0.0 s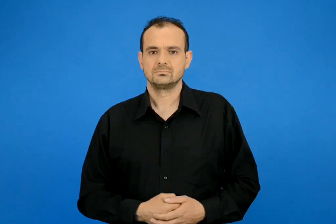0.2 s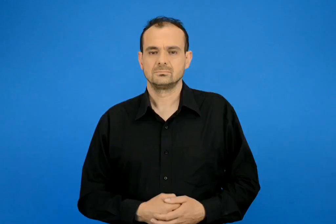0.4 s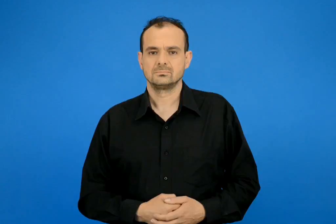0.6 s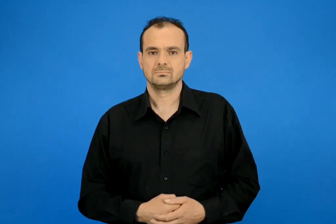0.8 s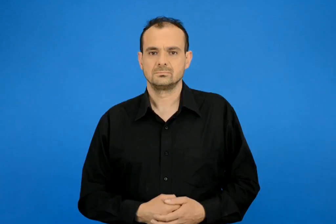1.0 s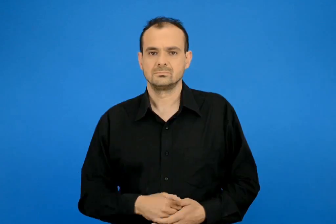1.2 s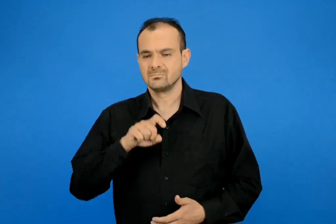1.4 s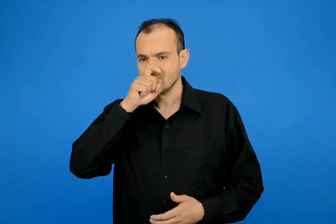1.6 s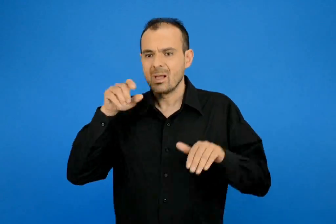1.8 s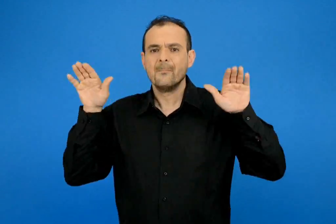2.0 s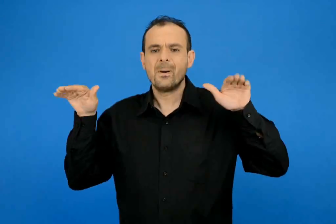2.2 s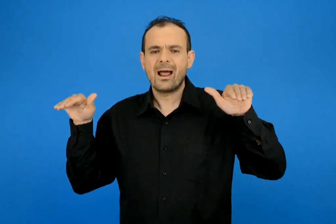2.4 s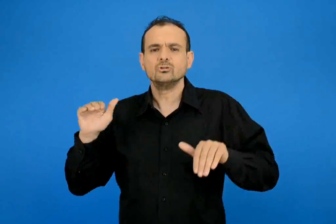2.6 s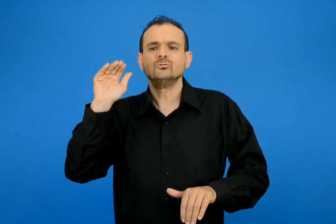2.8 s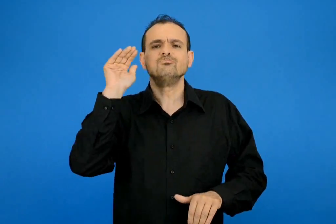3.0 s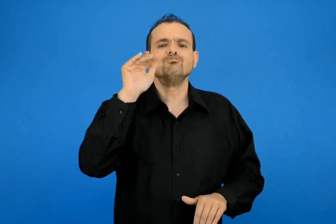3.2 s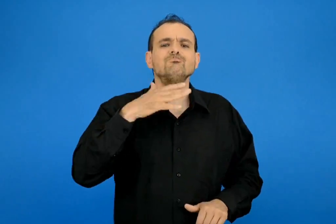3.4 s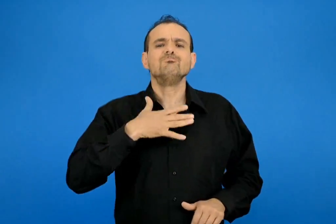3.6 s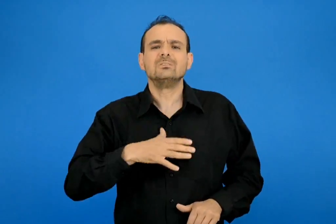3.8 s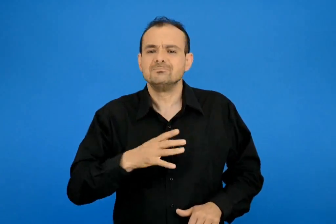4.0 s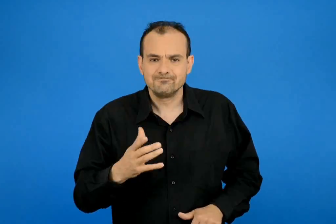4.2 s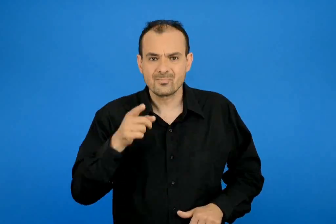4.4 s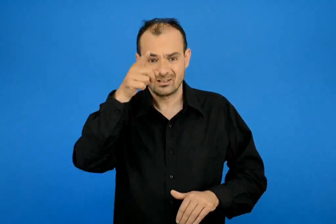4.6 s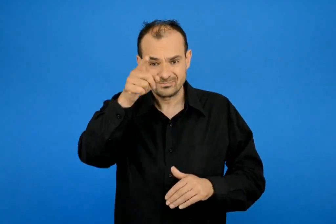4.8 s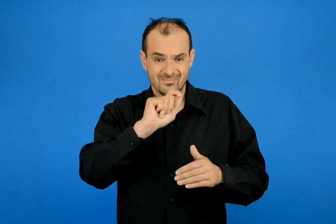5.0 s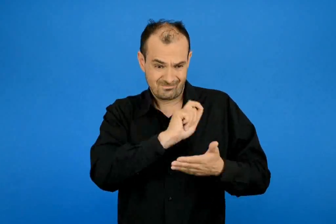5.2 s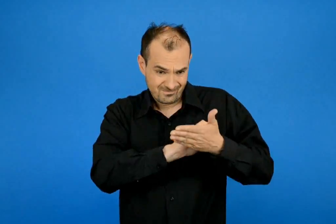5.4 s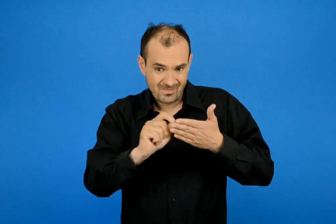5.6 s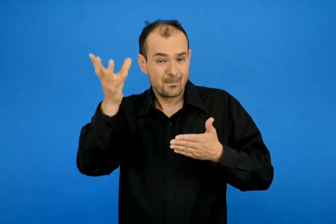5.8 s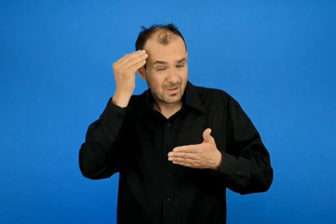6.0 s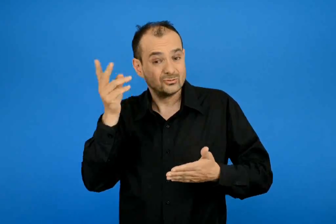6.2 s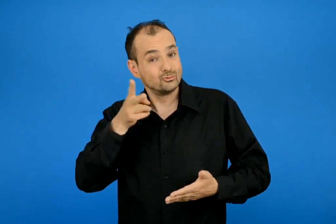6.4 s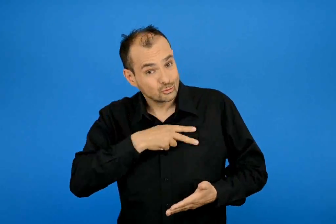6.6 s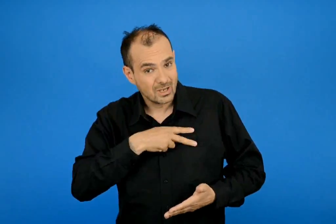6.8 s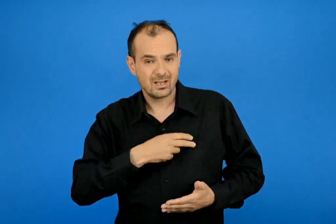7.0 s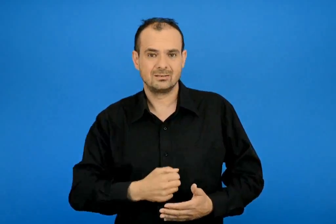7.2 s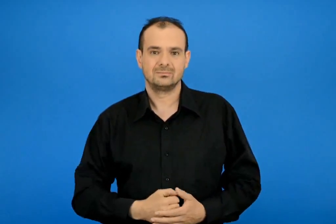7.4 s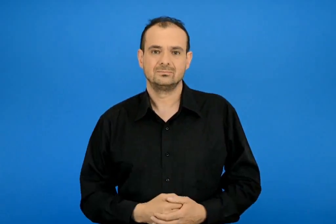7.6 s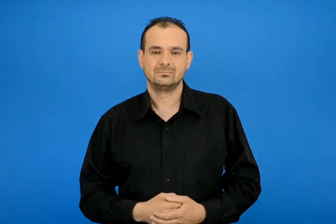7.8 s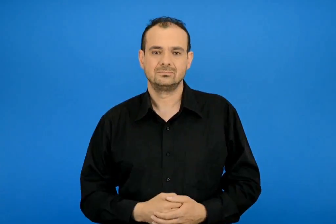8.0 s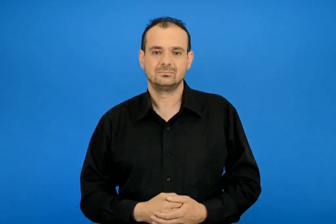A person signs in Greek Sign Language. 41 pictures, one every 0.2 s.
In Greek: μαθέ να γράφεις σωστά τι ζητά ο παπαγάλος
